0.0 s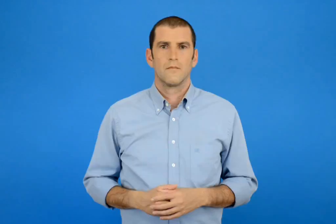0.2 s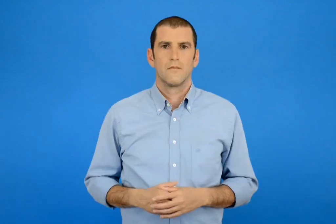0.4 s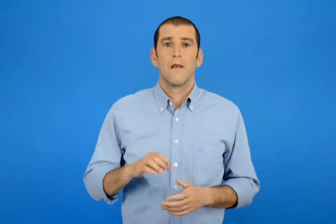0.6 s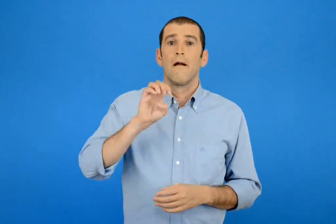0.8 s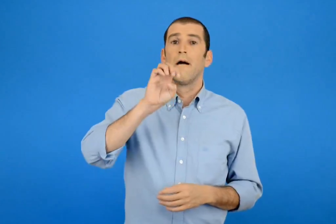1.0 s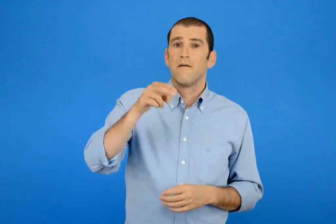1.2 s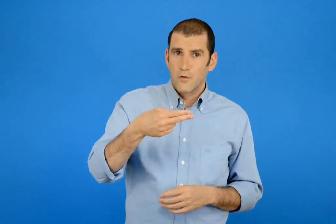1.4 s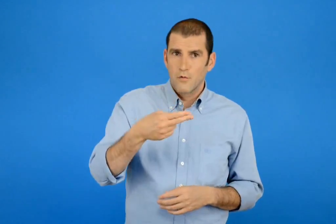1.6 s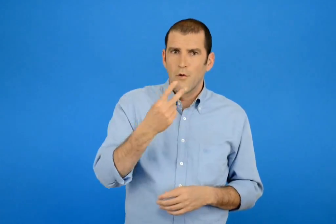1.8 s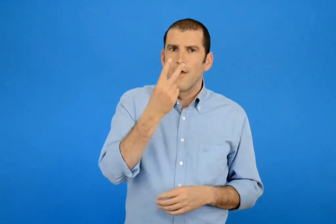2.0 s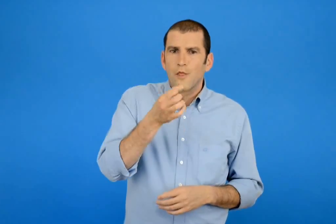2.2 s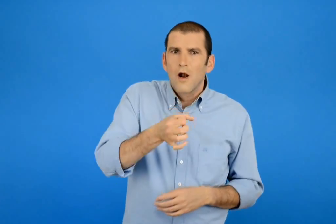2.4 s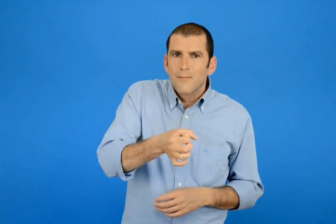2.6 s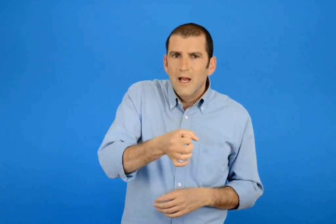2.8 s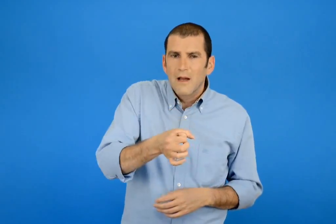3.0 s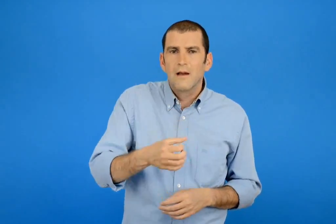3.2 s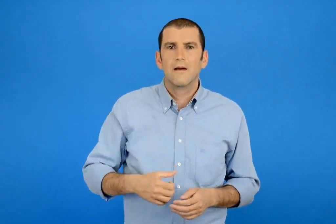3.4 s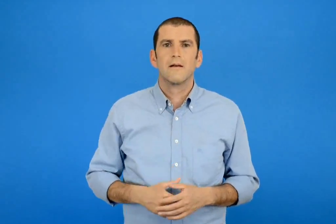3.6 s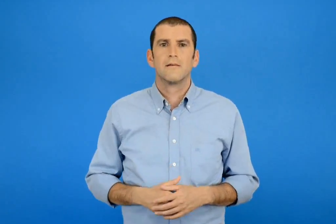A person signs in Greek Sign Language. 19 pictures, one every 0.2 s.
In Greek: 2 λεπτό του €
